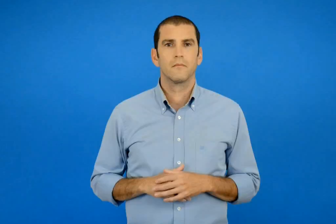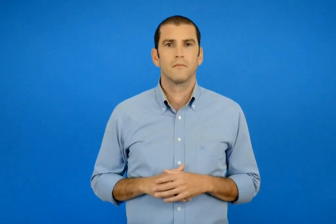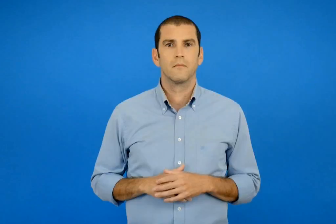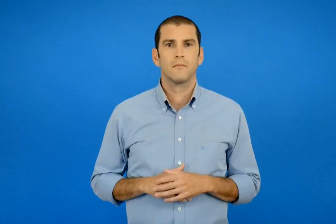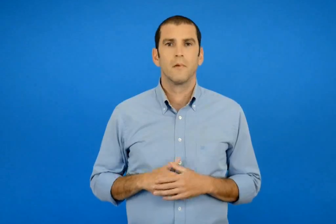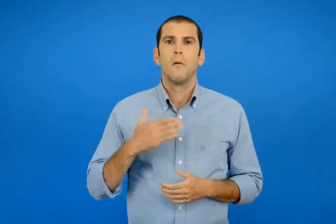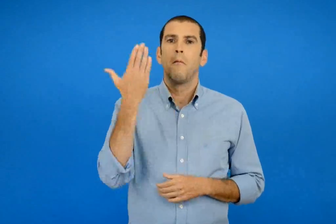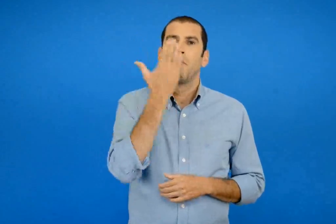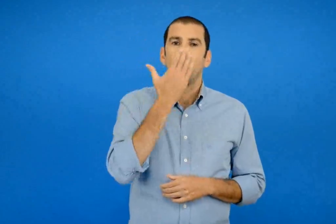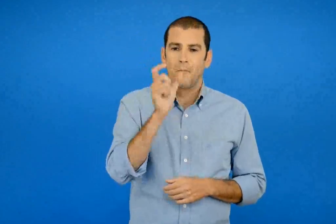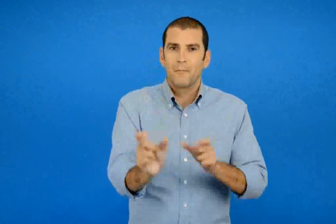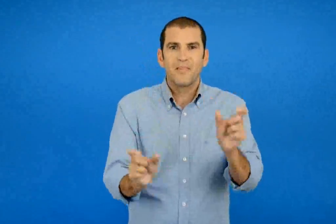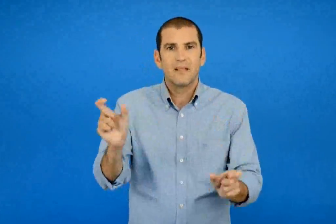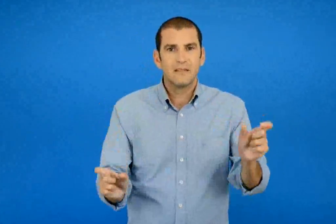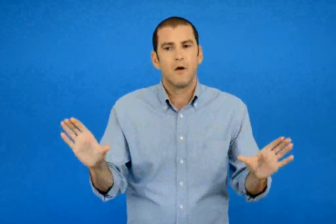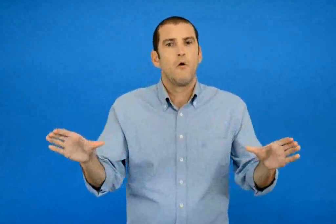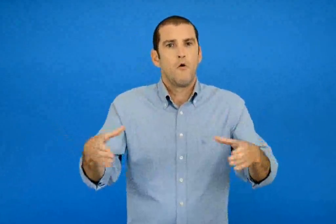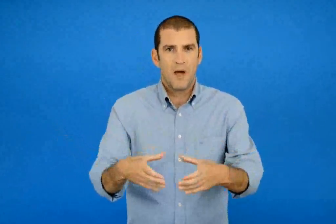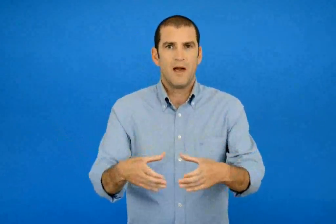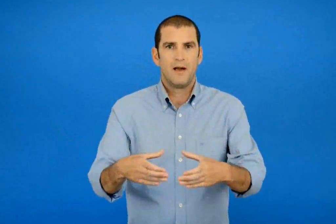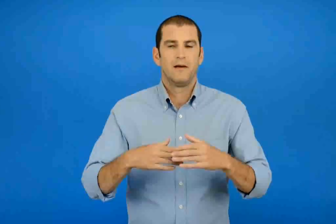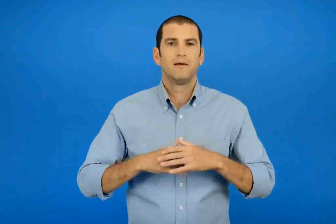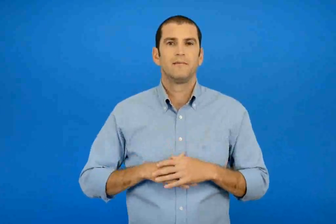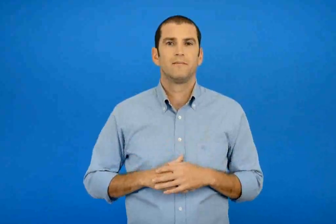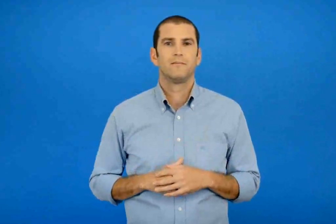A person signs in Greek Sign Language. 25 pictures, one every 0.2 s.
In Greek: ομάδα μαθητών
